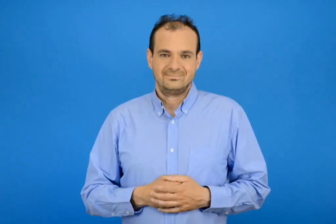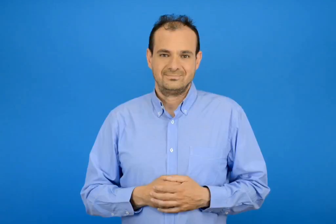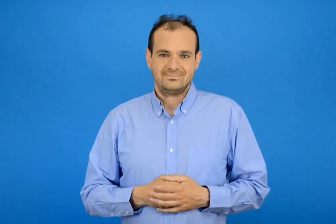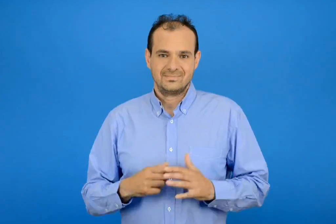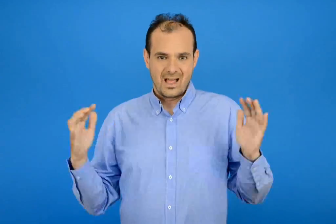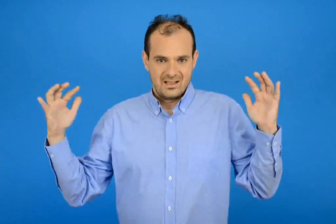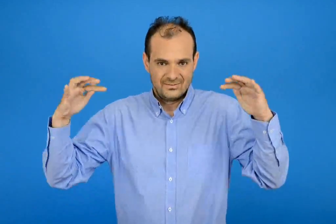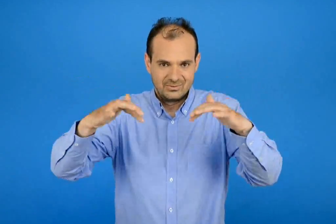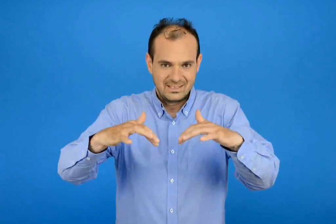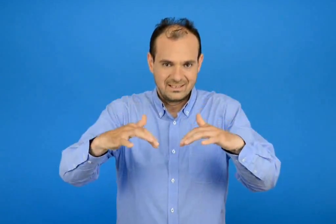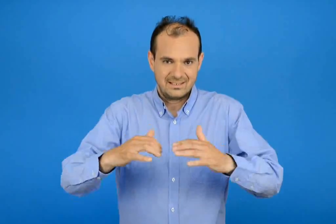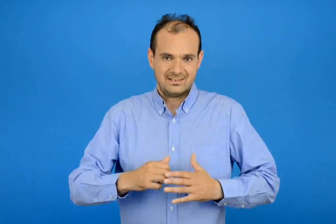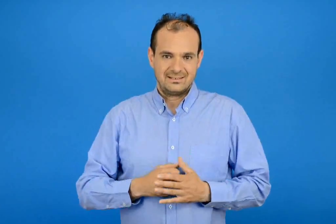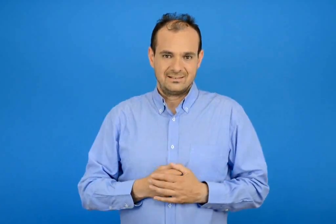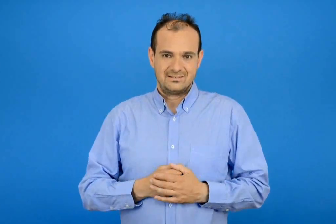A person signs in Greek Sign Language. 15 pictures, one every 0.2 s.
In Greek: έρχονται
